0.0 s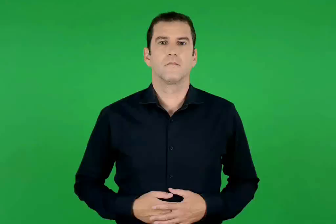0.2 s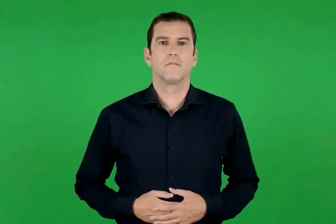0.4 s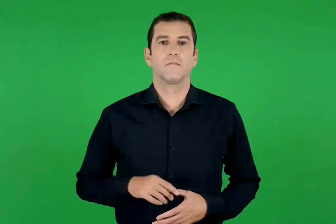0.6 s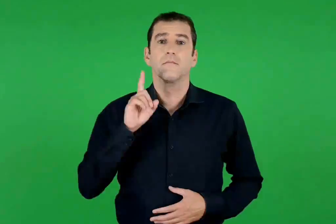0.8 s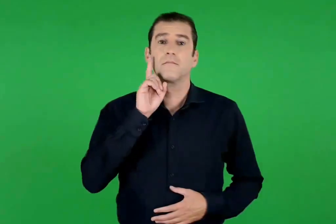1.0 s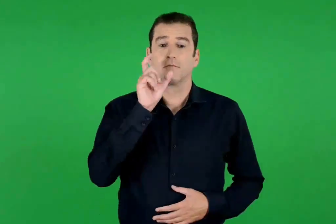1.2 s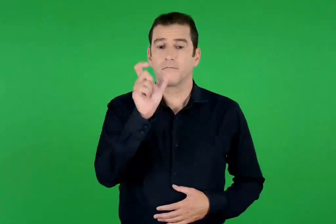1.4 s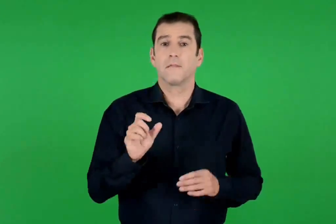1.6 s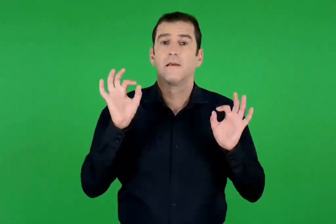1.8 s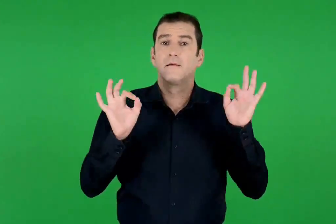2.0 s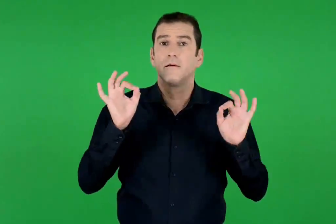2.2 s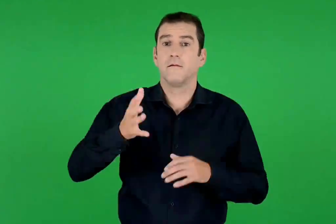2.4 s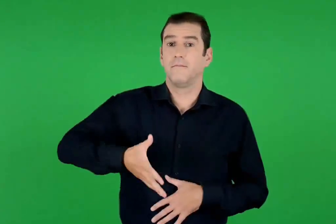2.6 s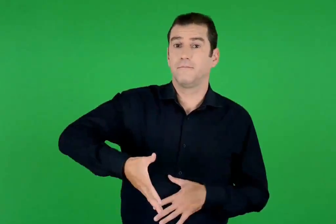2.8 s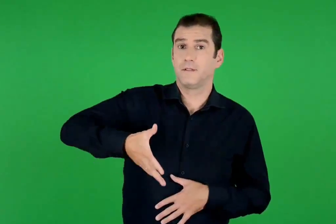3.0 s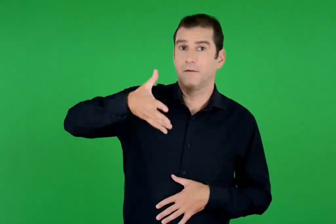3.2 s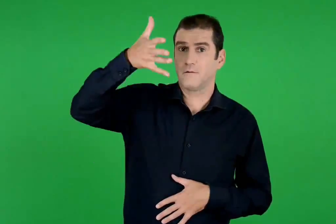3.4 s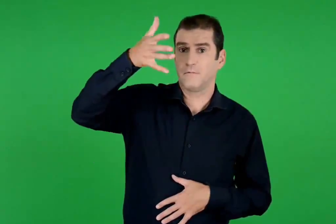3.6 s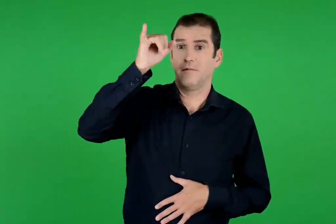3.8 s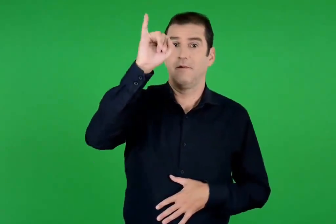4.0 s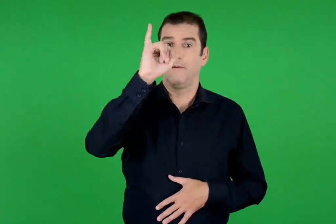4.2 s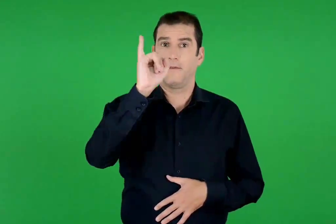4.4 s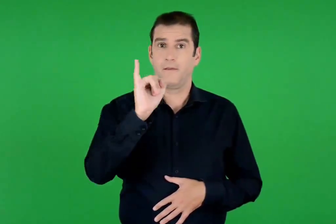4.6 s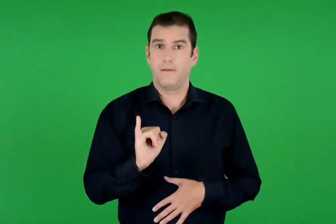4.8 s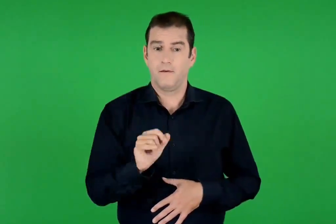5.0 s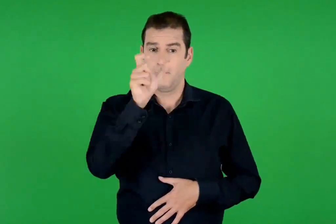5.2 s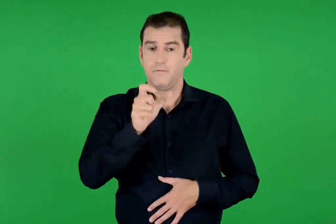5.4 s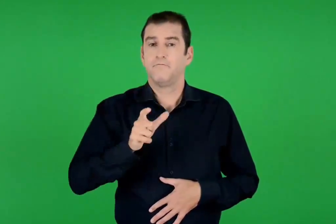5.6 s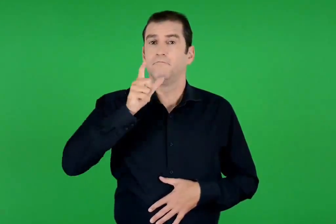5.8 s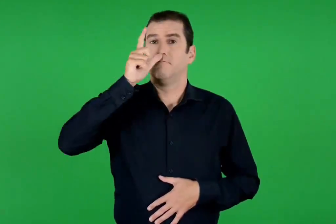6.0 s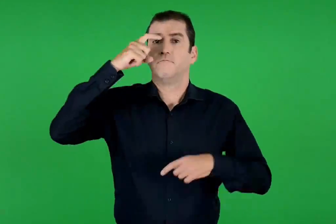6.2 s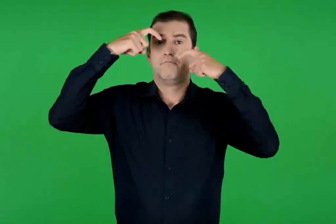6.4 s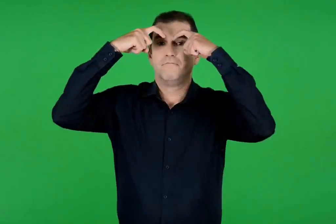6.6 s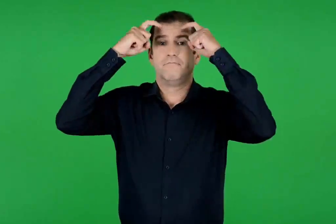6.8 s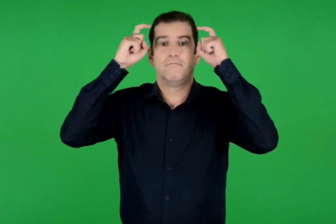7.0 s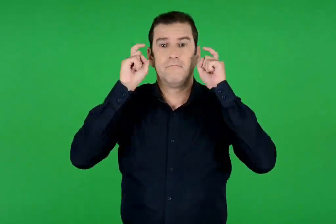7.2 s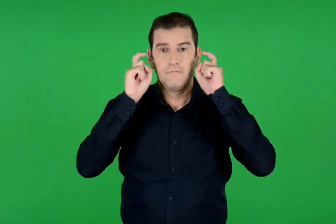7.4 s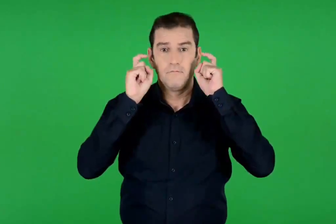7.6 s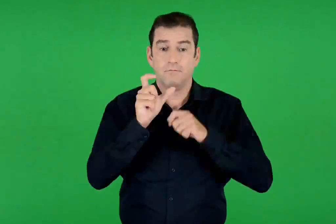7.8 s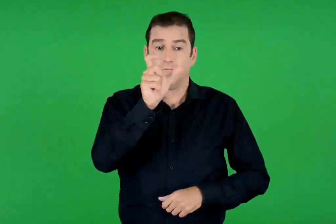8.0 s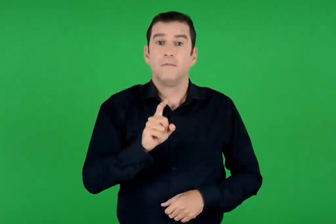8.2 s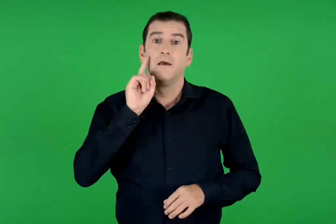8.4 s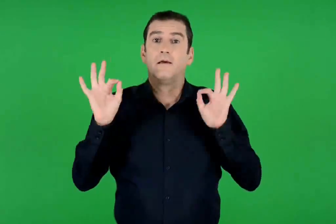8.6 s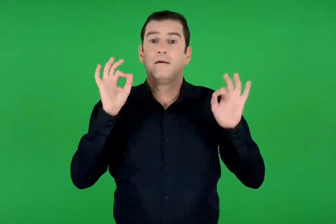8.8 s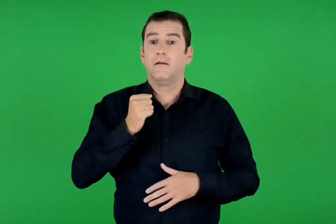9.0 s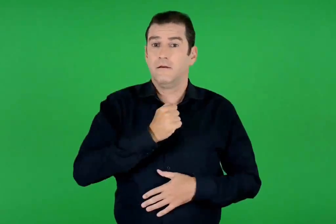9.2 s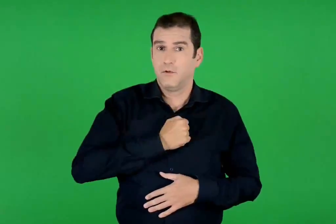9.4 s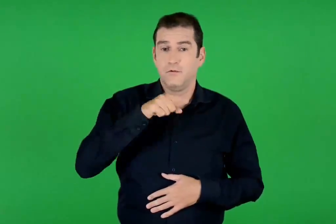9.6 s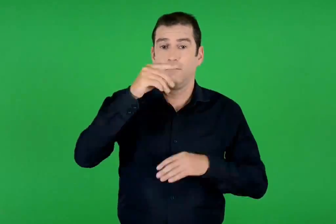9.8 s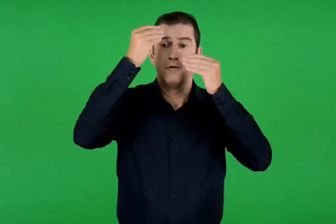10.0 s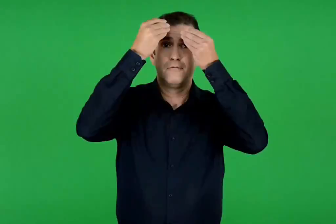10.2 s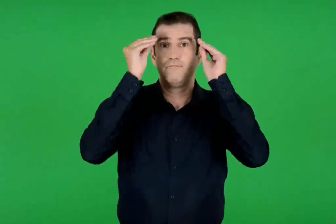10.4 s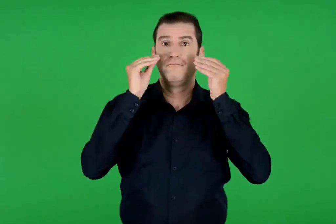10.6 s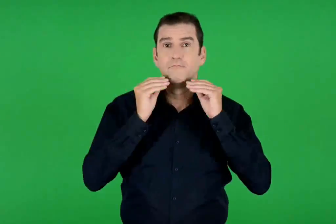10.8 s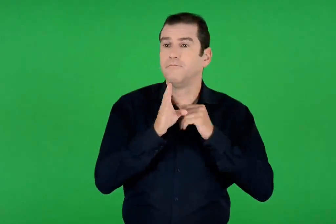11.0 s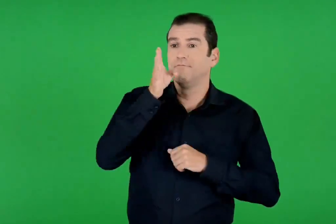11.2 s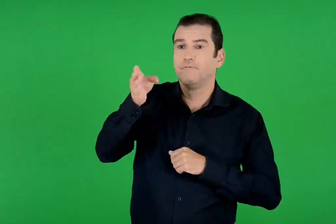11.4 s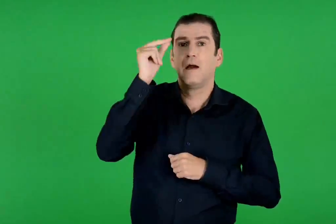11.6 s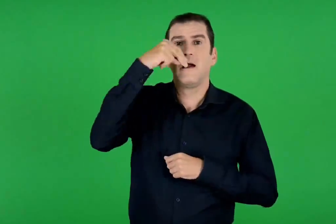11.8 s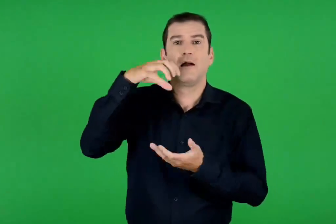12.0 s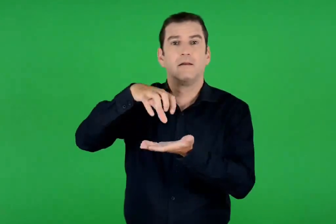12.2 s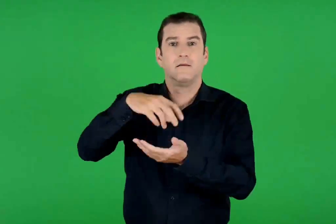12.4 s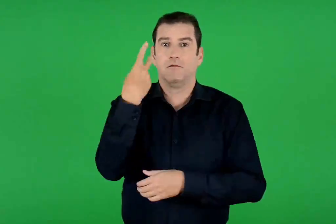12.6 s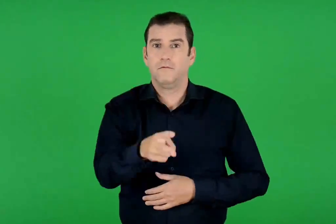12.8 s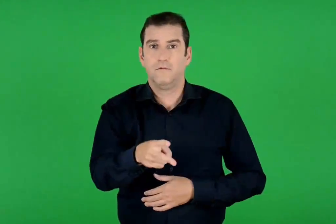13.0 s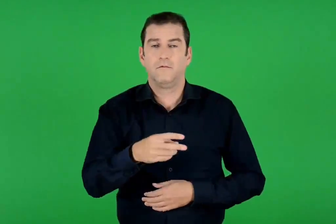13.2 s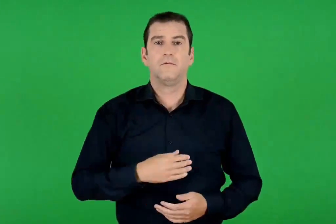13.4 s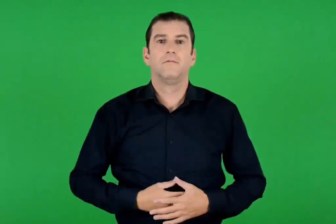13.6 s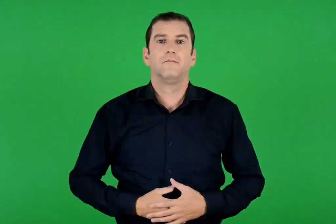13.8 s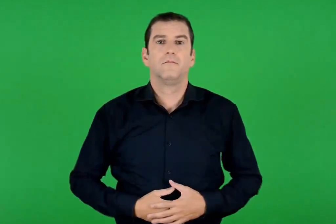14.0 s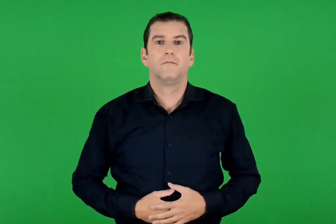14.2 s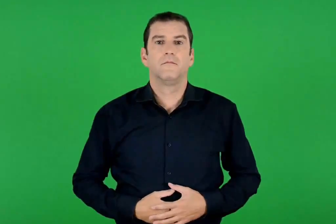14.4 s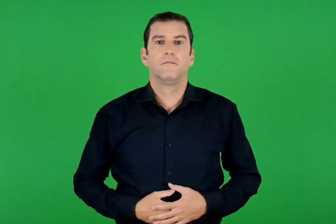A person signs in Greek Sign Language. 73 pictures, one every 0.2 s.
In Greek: κυρά ψηλή , κυρά λιγνή , κυρά καμαροφρύδα κυρά μου όταν στολίζεσαι και πας στην εκκλησιά σου
